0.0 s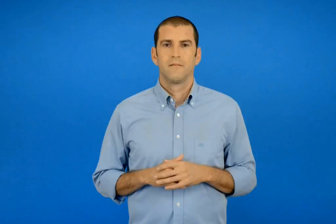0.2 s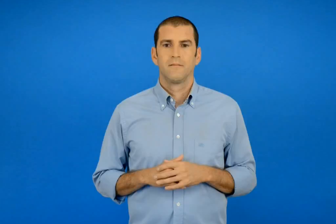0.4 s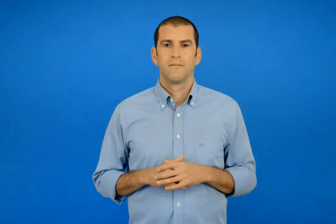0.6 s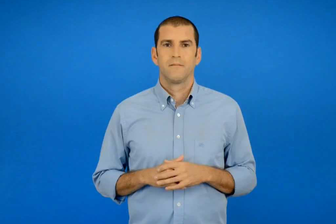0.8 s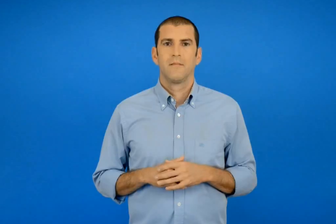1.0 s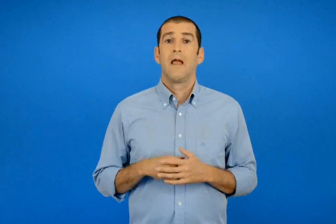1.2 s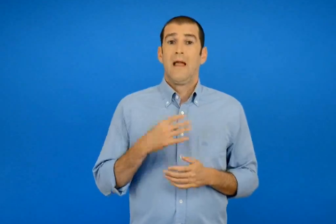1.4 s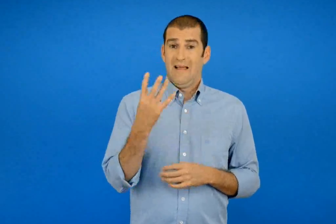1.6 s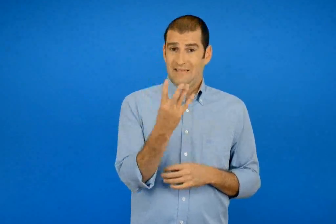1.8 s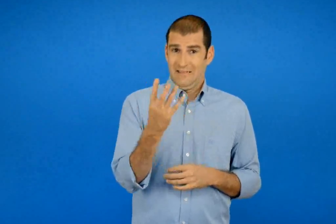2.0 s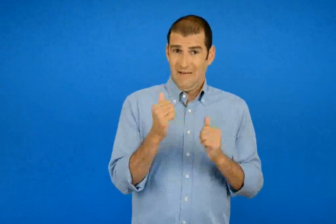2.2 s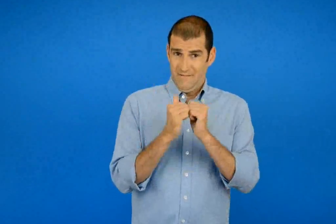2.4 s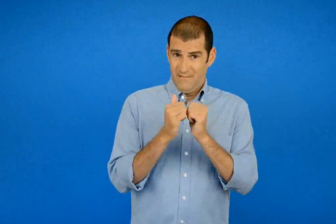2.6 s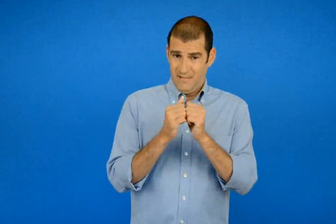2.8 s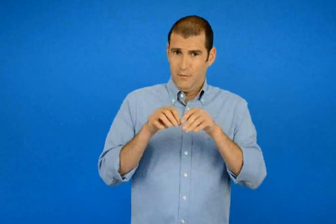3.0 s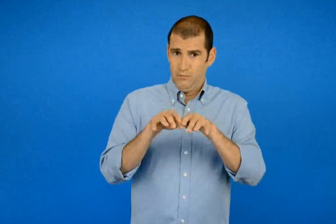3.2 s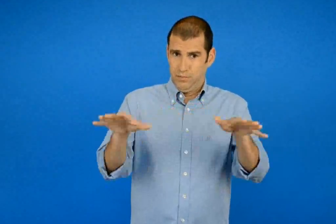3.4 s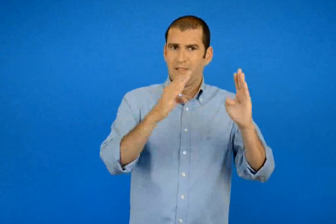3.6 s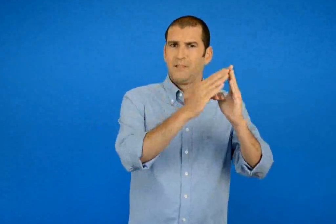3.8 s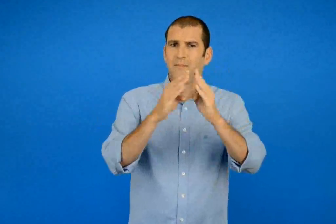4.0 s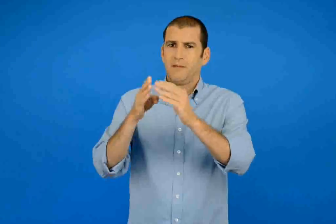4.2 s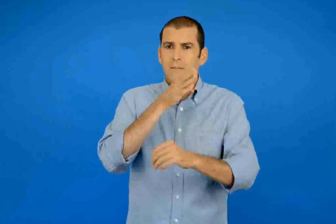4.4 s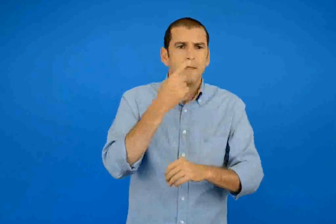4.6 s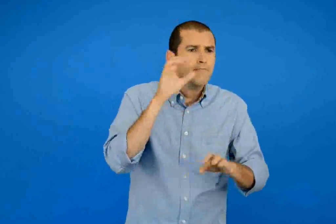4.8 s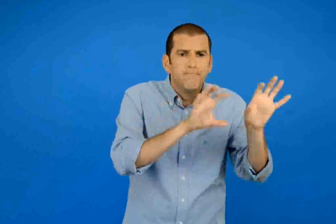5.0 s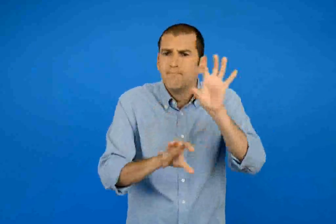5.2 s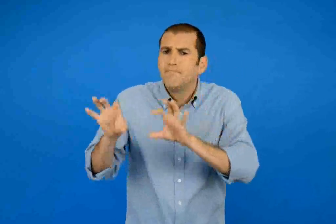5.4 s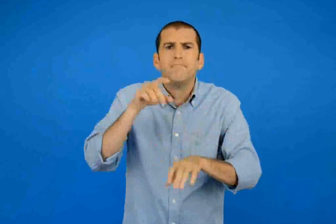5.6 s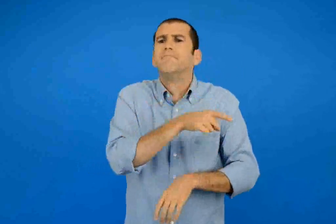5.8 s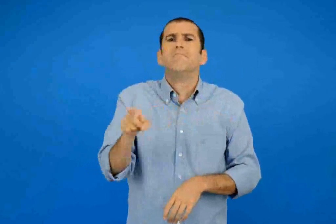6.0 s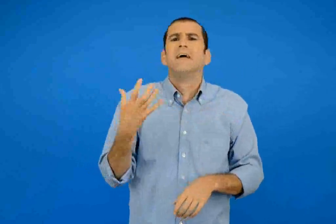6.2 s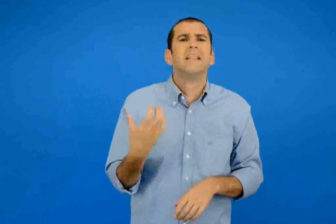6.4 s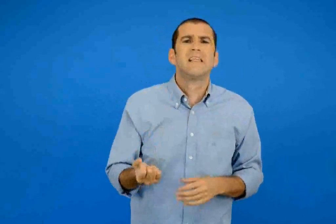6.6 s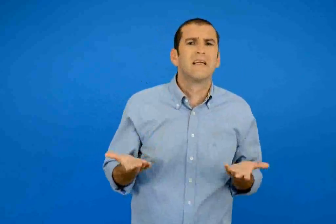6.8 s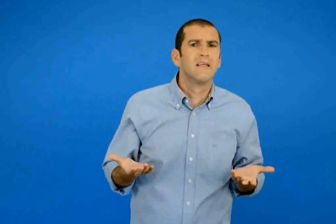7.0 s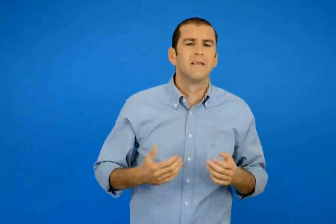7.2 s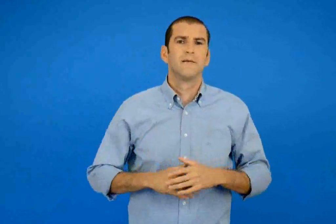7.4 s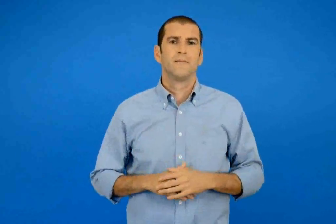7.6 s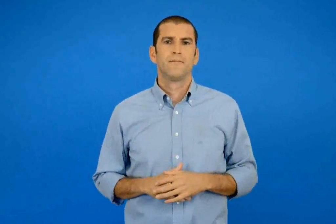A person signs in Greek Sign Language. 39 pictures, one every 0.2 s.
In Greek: οι τέσσερις φίλοι ψάχνουν στο σπίτι τους για να δουν τι έχουν
